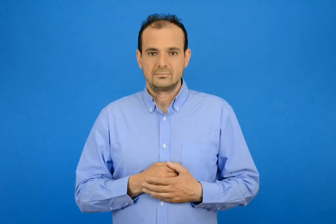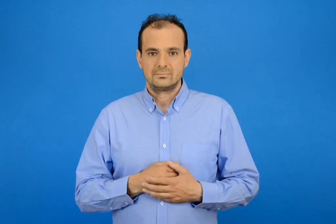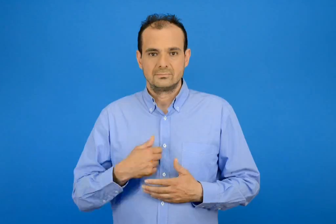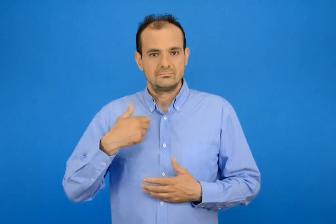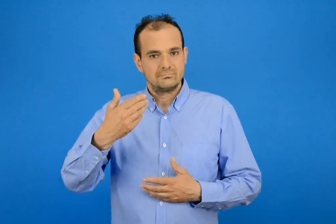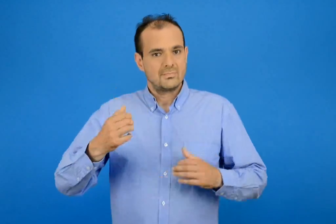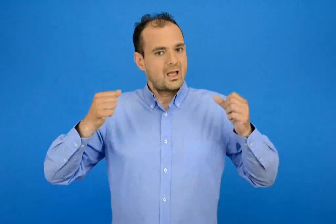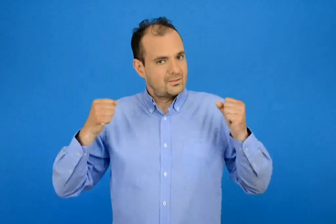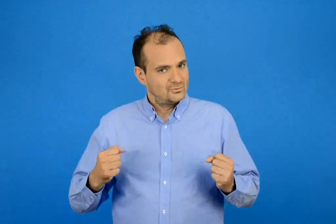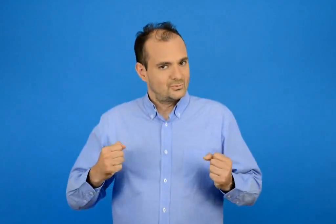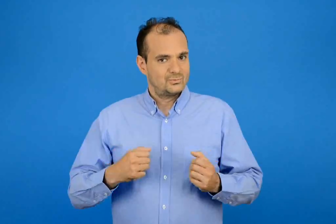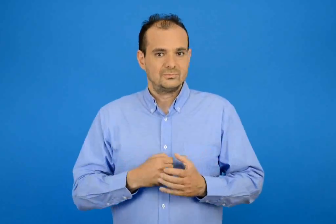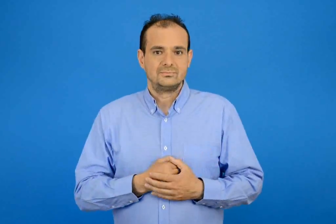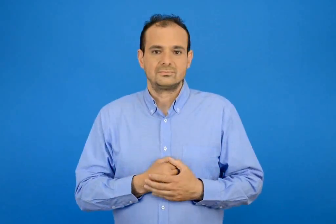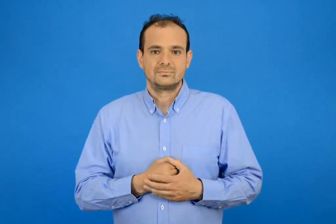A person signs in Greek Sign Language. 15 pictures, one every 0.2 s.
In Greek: θα καθίσω
